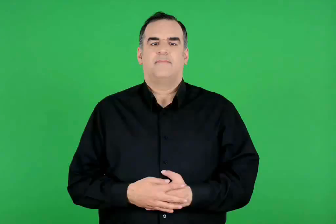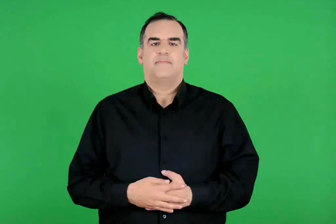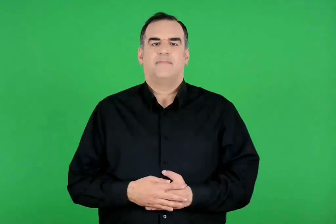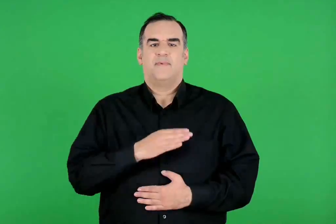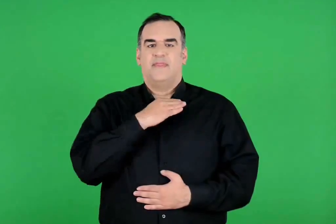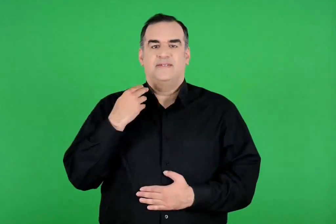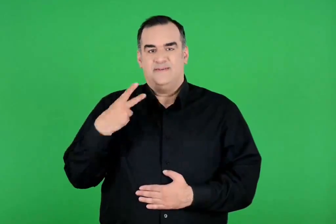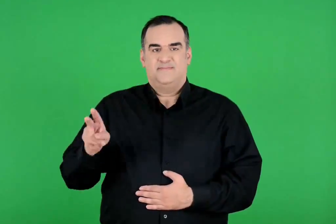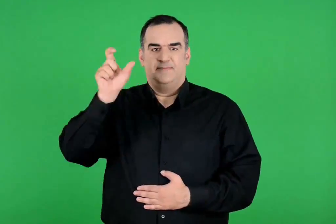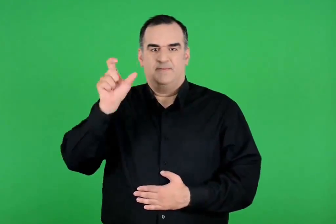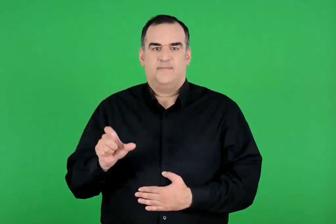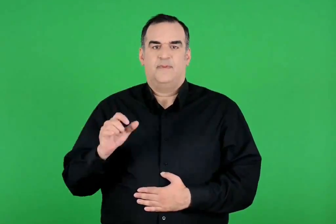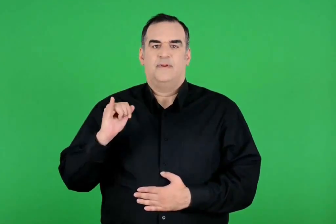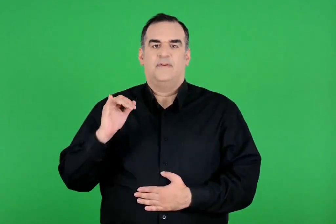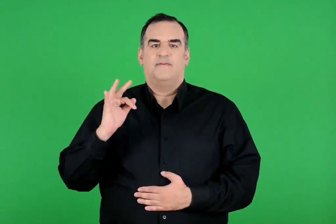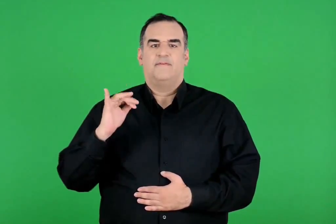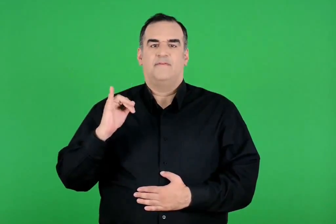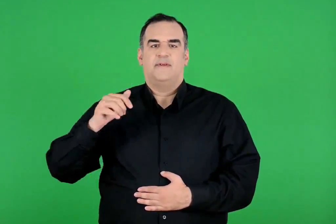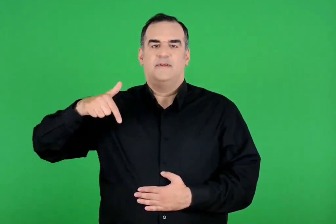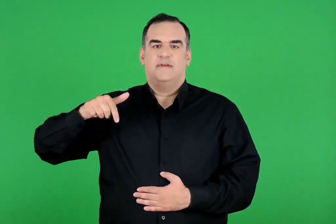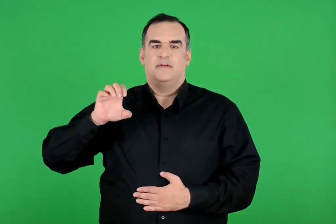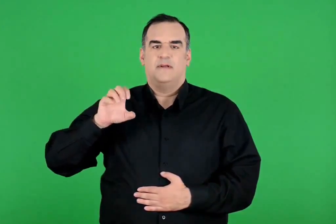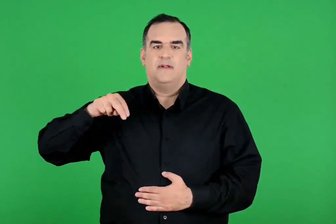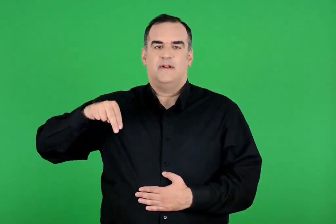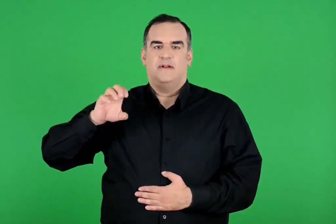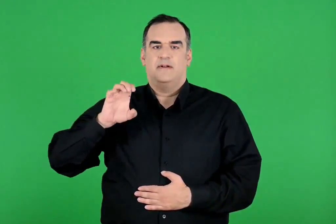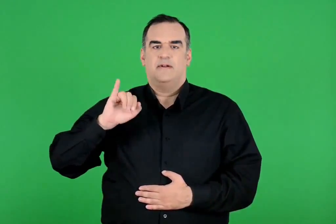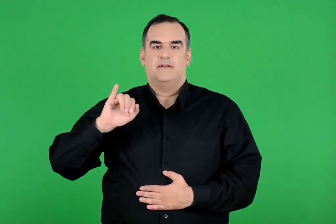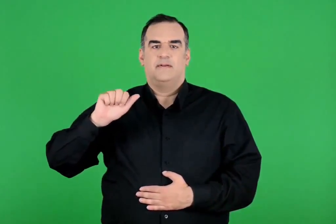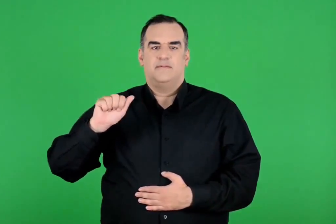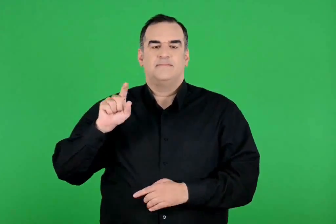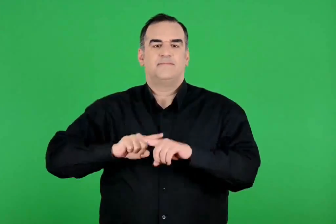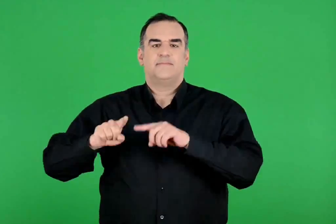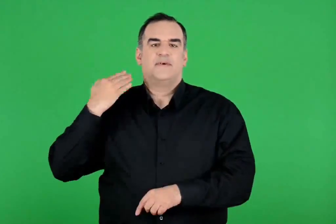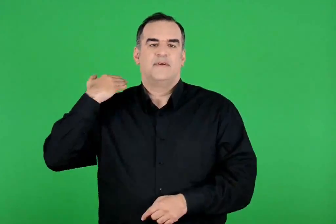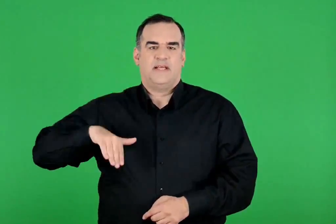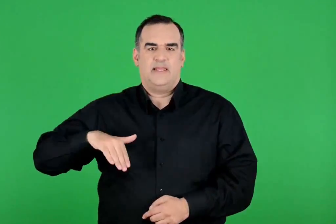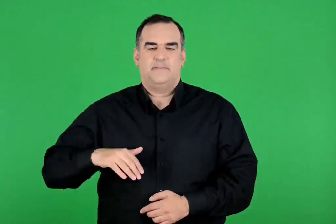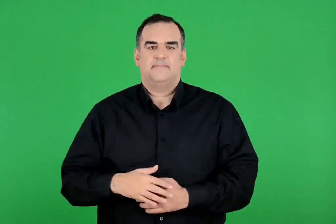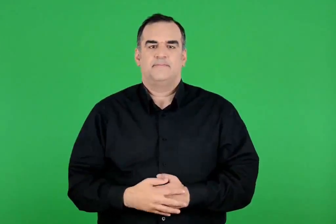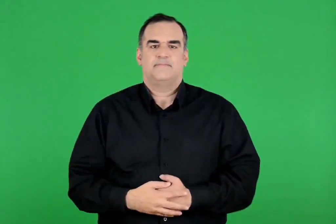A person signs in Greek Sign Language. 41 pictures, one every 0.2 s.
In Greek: η θυσία της ιφιγένειας
